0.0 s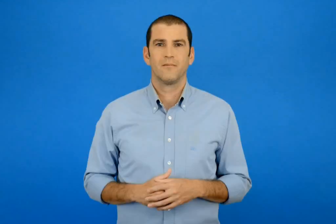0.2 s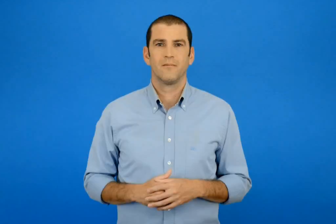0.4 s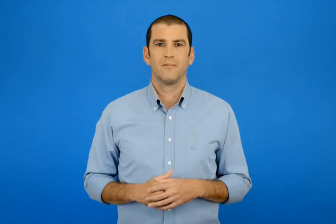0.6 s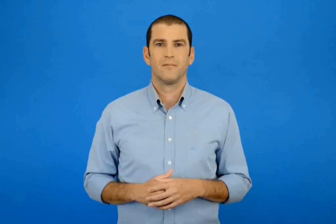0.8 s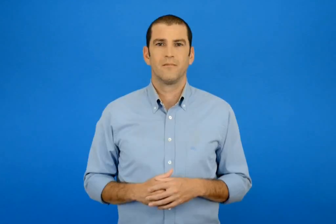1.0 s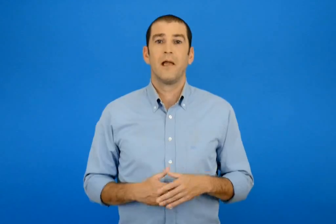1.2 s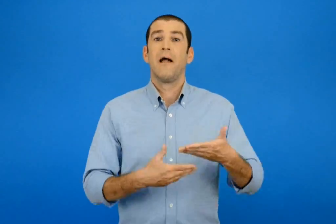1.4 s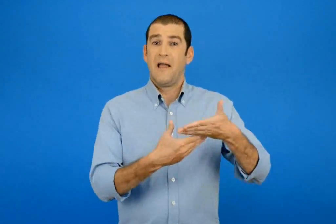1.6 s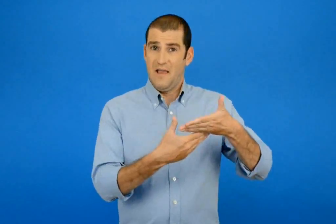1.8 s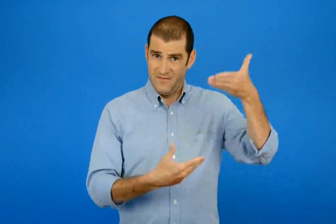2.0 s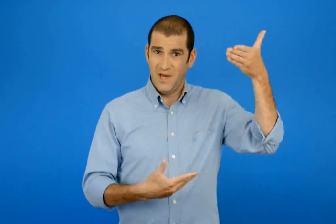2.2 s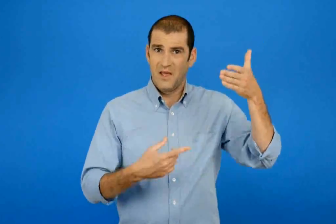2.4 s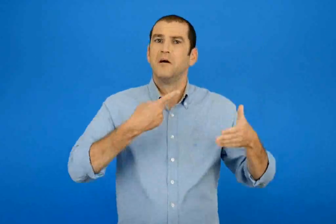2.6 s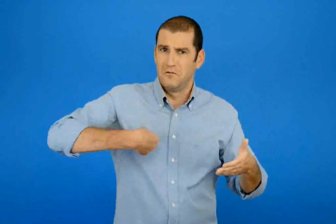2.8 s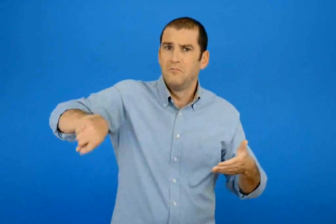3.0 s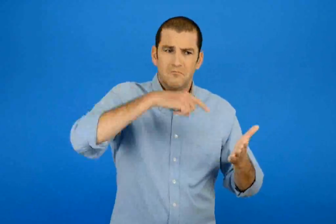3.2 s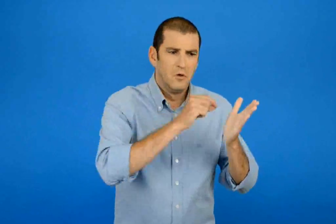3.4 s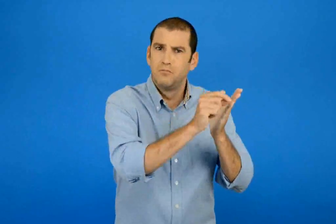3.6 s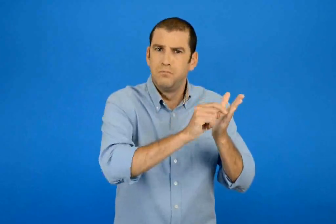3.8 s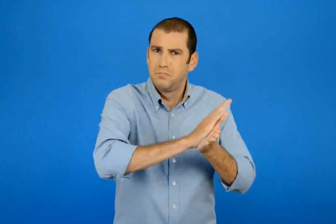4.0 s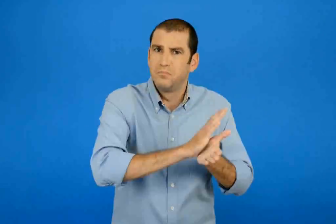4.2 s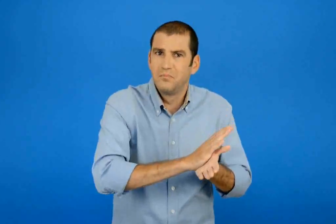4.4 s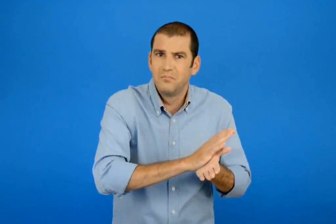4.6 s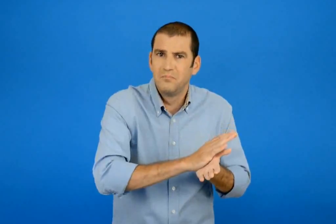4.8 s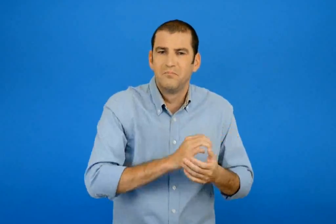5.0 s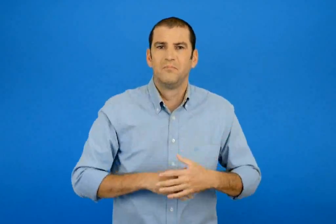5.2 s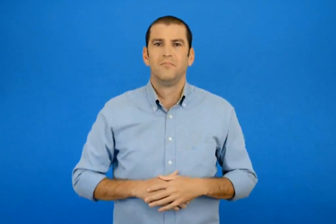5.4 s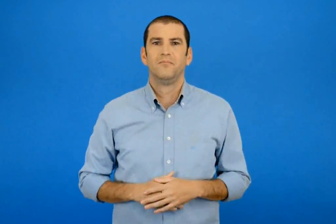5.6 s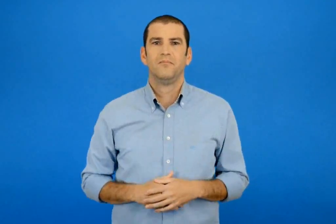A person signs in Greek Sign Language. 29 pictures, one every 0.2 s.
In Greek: φτιάχνουμε εφημερίδα ;
